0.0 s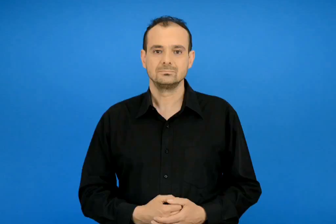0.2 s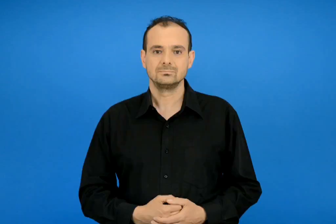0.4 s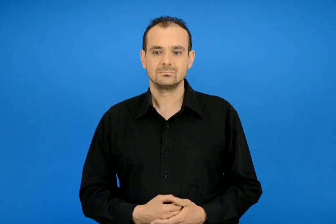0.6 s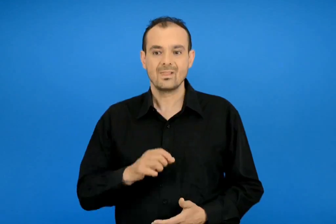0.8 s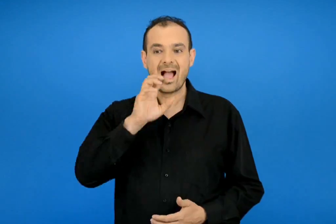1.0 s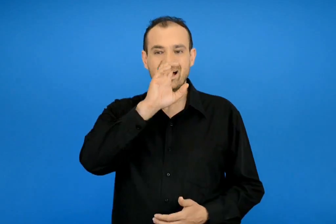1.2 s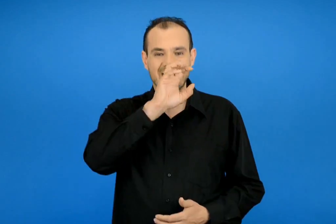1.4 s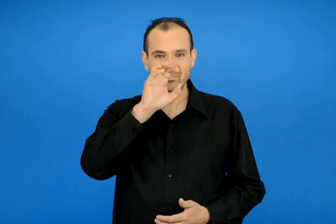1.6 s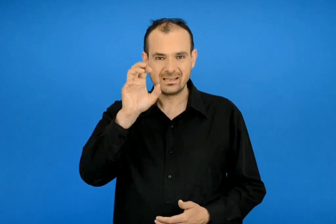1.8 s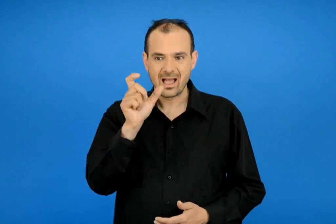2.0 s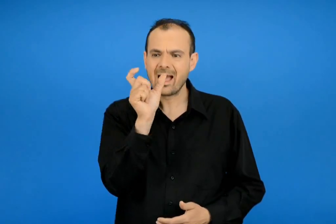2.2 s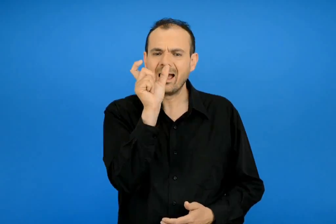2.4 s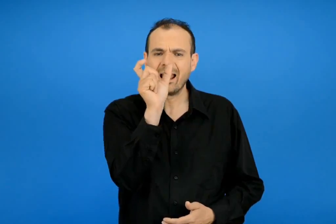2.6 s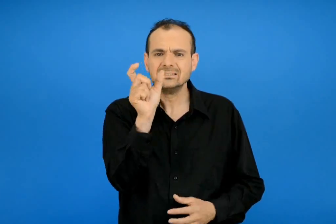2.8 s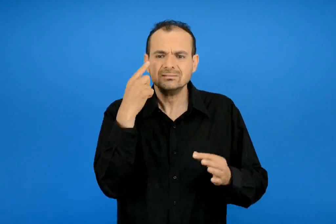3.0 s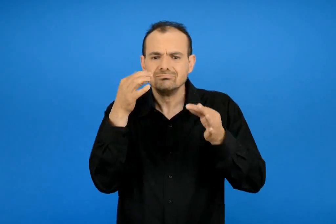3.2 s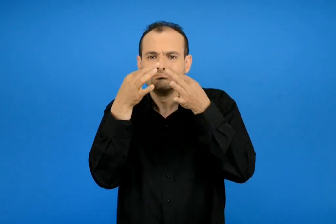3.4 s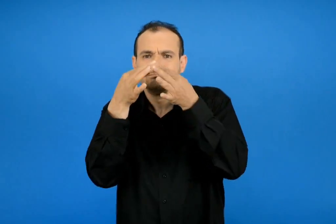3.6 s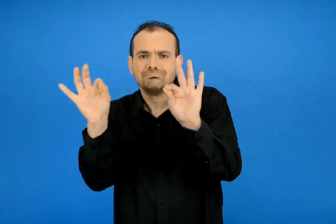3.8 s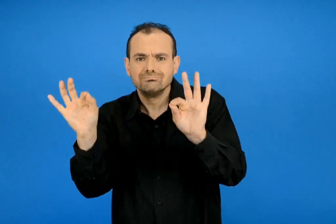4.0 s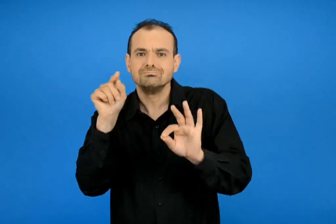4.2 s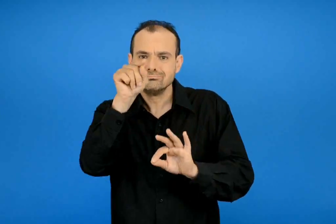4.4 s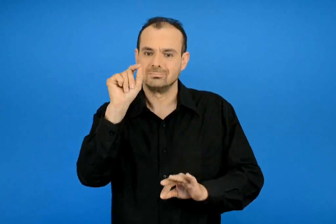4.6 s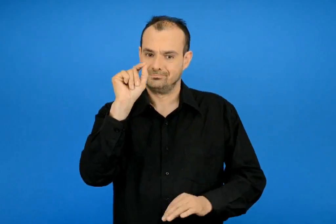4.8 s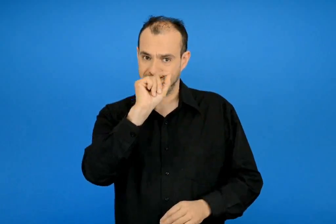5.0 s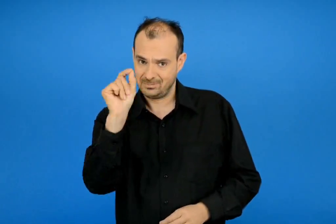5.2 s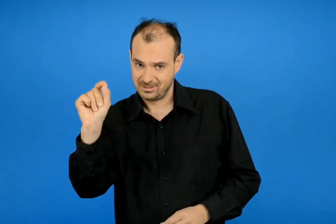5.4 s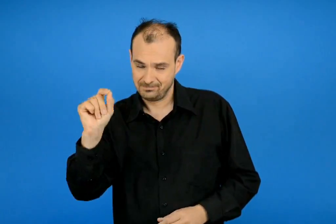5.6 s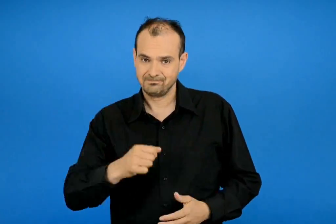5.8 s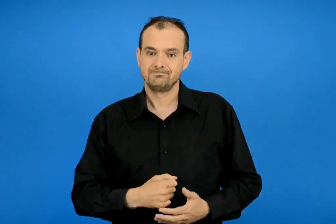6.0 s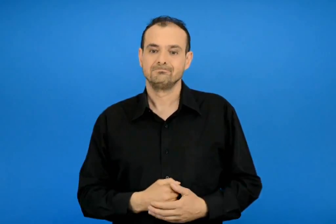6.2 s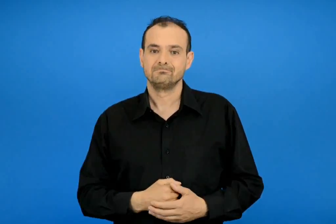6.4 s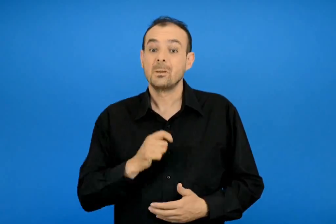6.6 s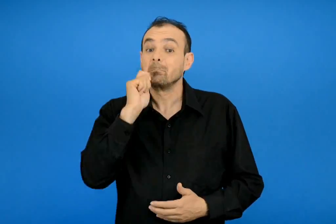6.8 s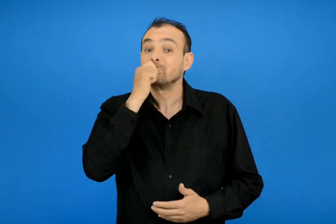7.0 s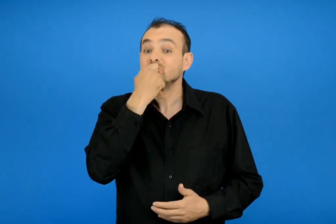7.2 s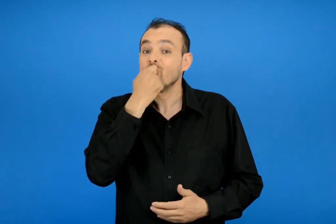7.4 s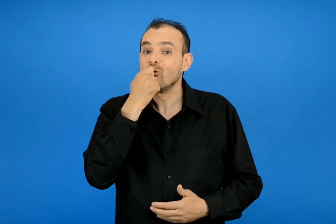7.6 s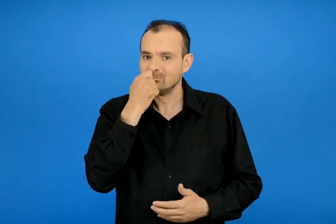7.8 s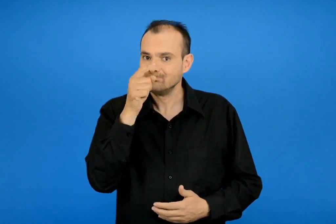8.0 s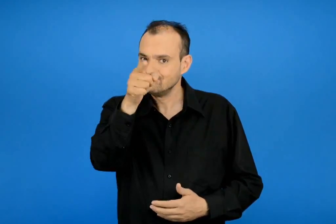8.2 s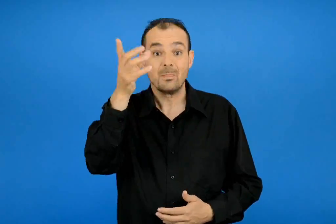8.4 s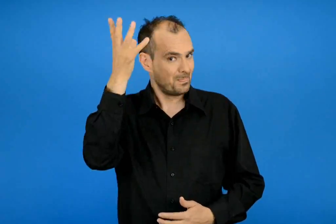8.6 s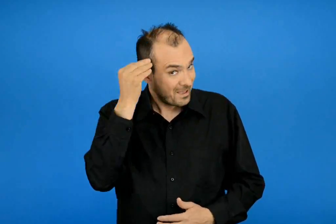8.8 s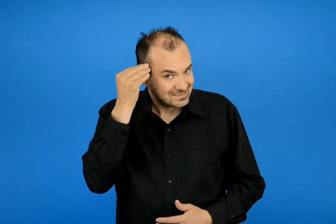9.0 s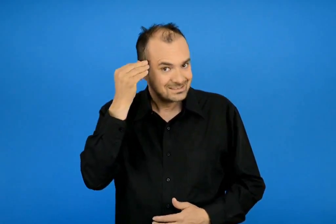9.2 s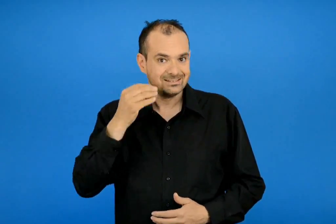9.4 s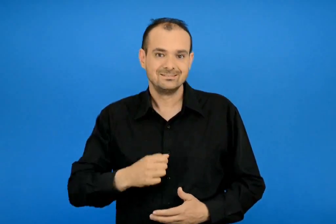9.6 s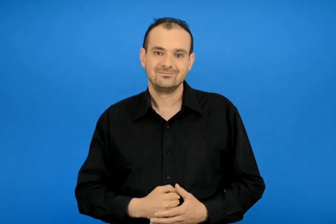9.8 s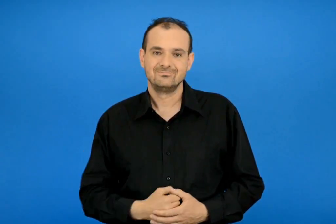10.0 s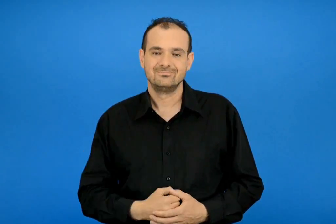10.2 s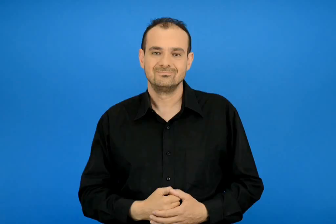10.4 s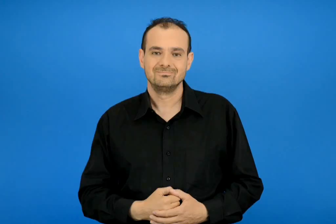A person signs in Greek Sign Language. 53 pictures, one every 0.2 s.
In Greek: γράψε τα γράμματα και τη λέξη που λείπουν θα μάθεις ένα μυστικό
